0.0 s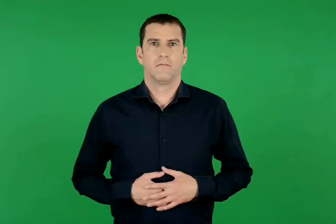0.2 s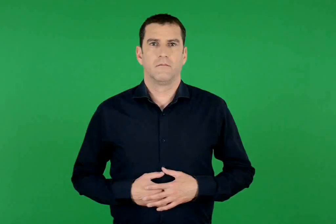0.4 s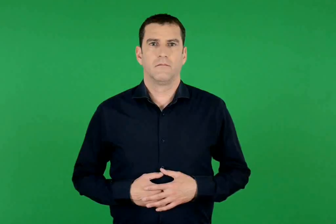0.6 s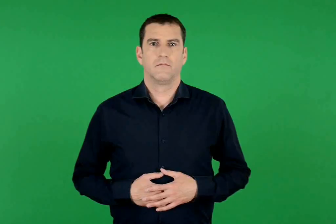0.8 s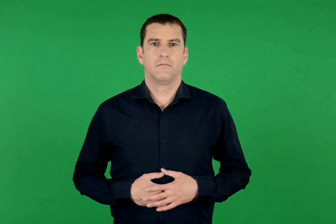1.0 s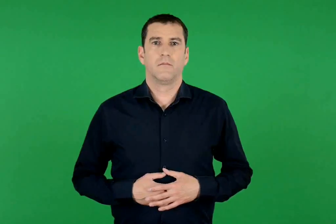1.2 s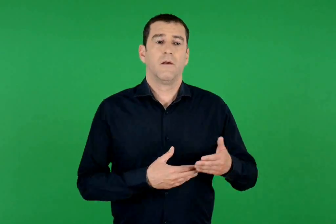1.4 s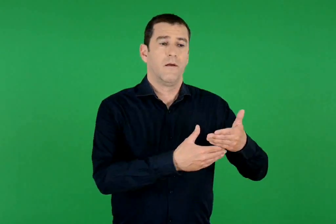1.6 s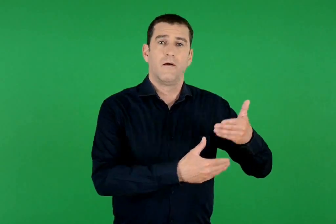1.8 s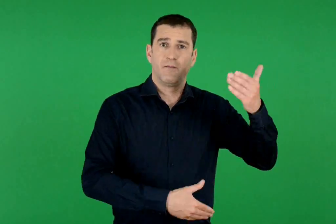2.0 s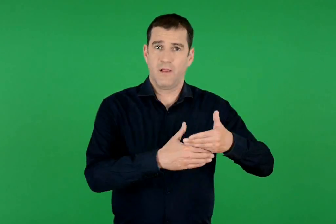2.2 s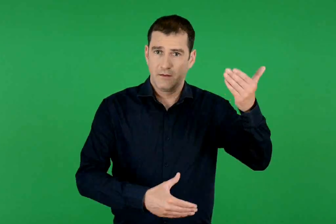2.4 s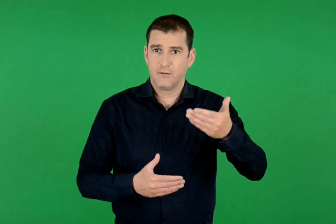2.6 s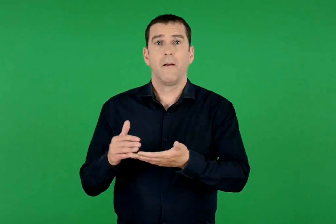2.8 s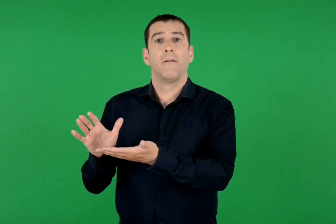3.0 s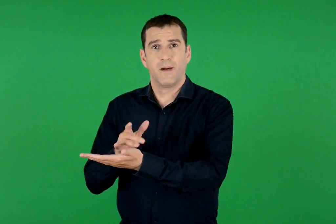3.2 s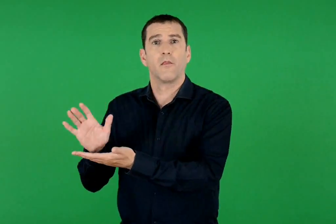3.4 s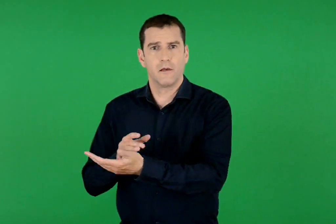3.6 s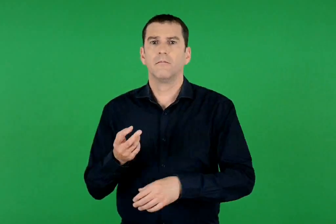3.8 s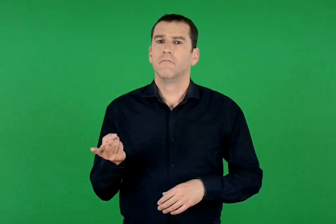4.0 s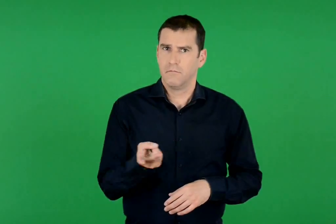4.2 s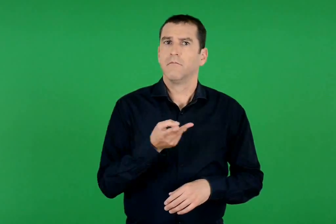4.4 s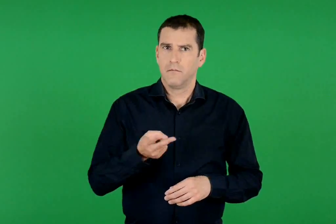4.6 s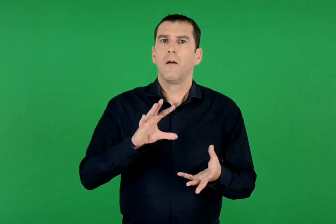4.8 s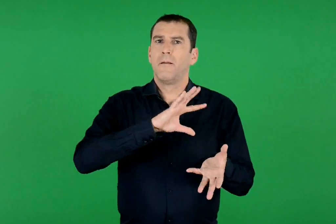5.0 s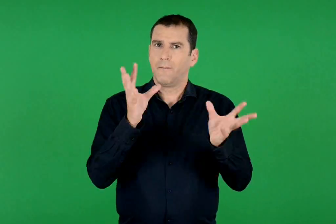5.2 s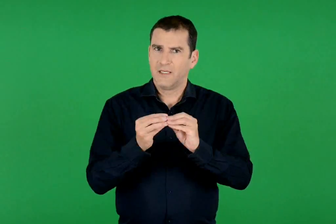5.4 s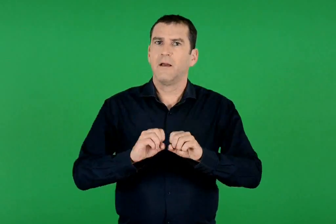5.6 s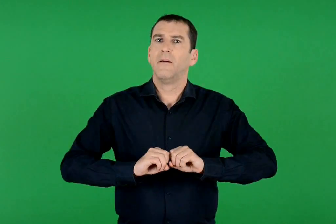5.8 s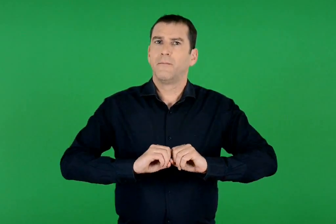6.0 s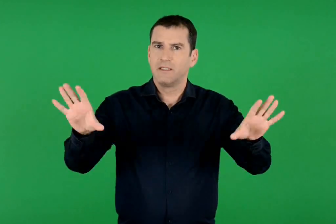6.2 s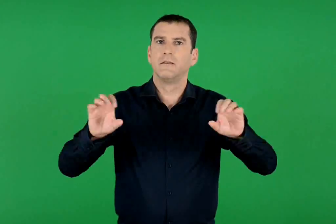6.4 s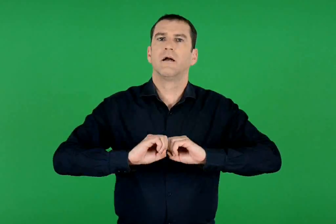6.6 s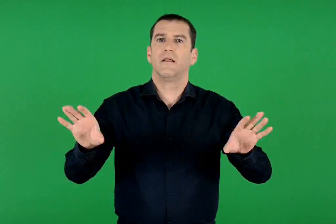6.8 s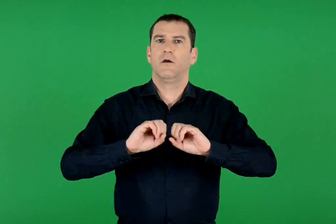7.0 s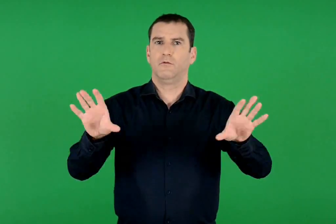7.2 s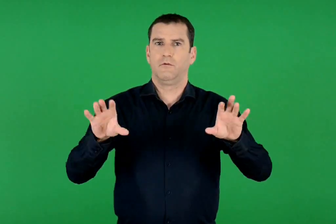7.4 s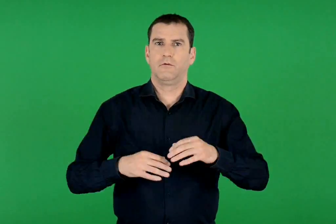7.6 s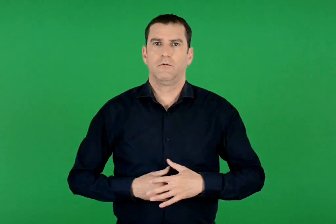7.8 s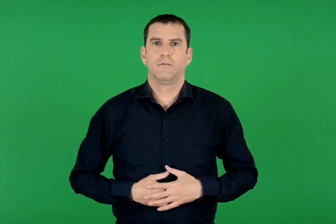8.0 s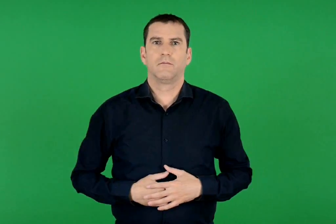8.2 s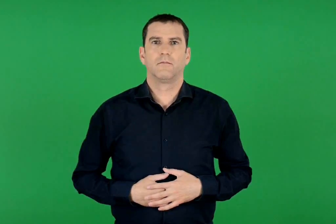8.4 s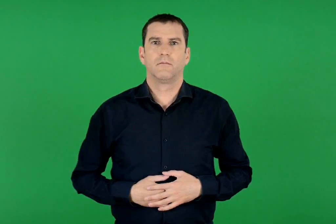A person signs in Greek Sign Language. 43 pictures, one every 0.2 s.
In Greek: οι εφημερίδες και τα περιοδικά είναι και αυτά μέσα μαζικής ενημέρωσης
